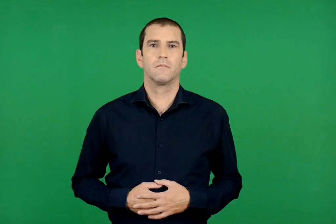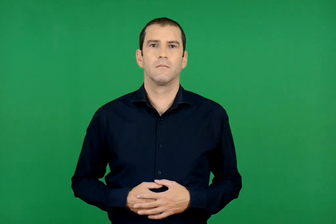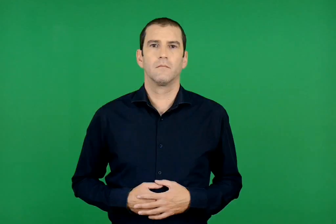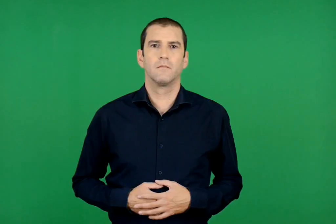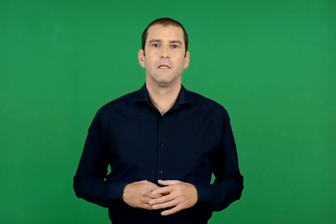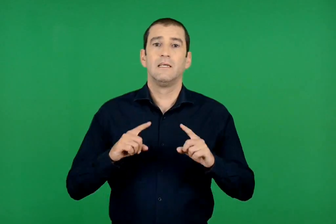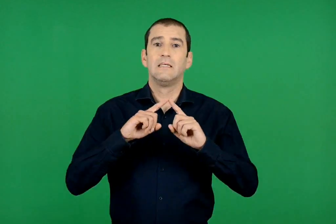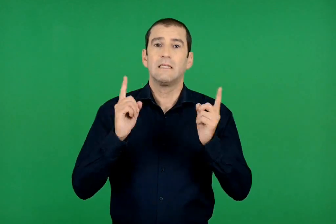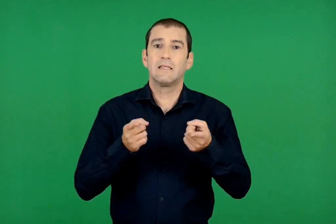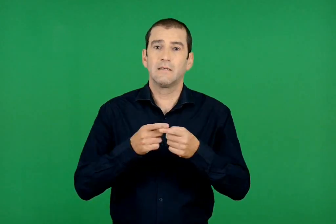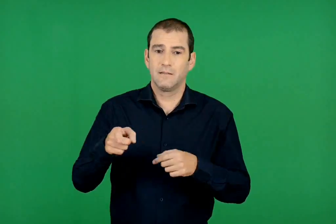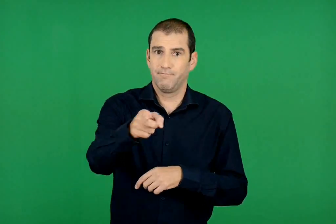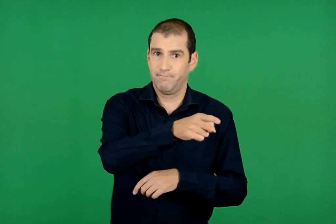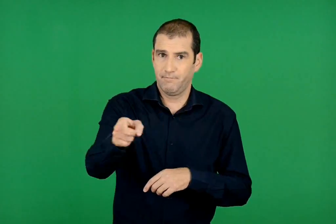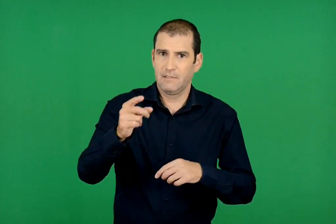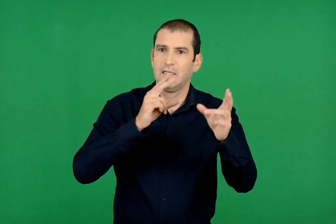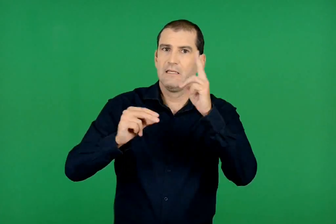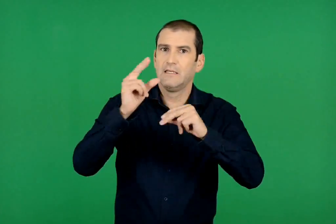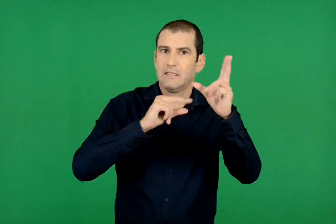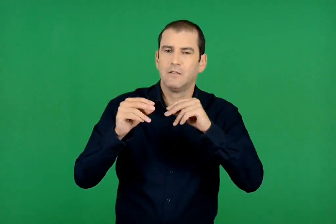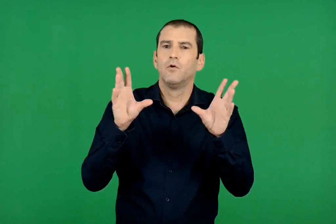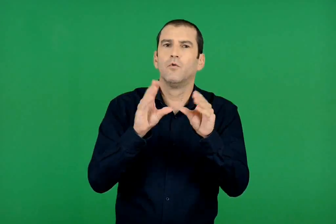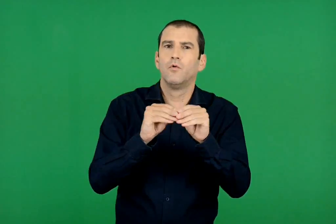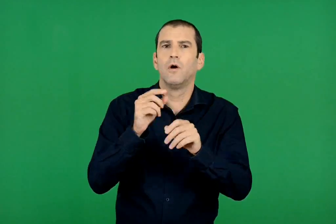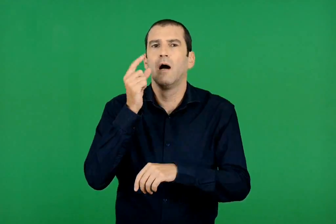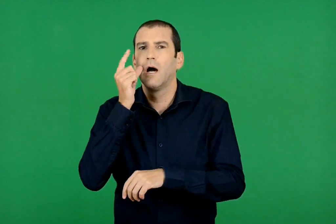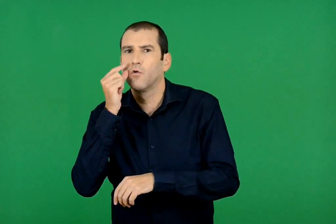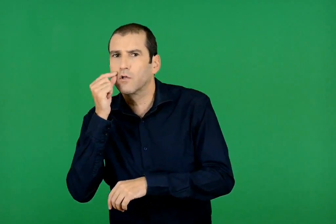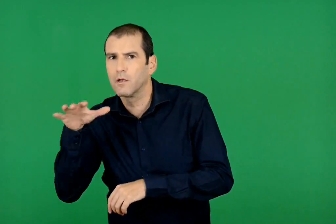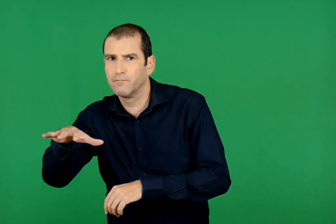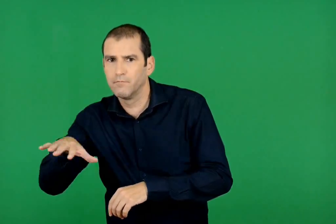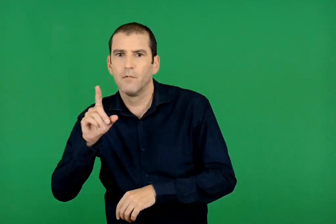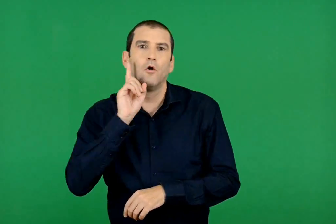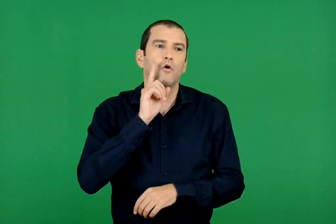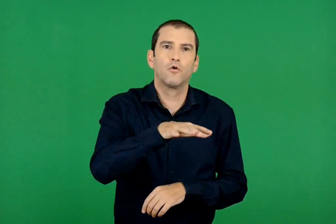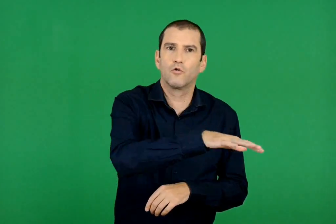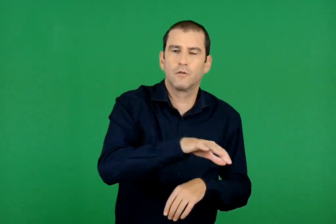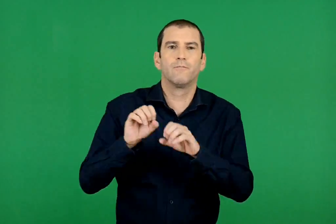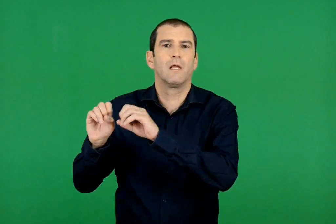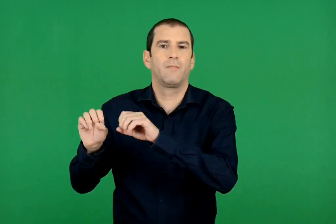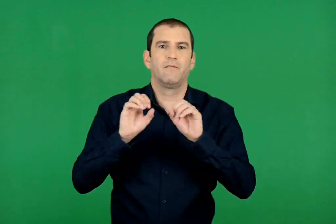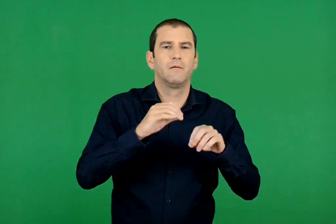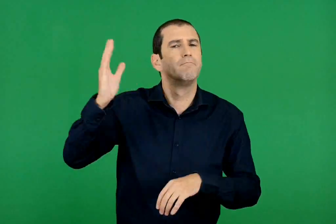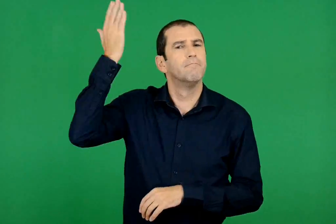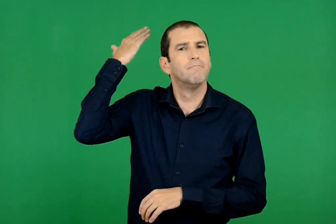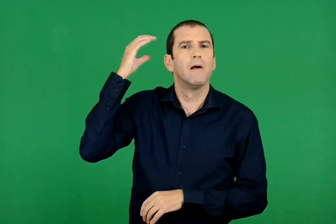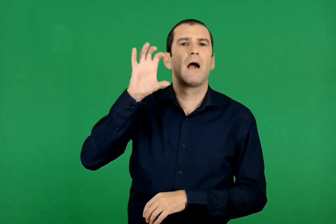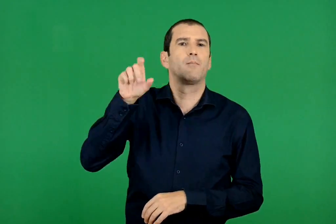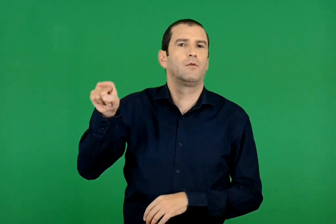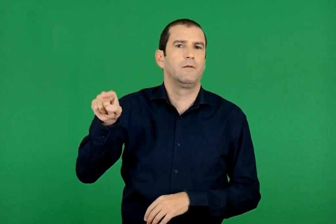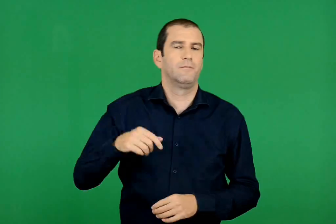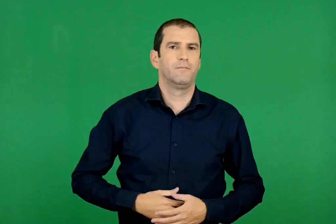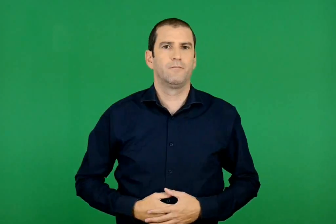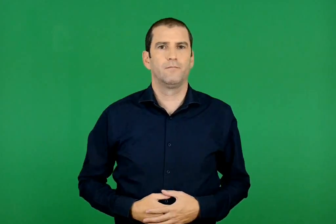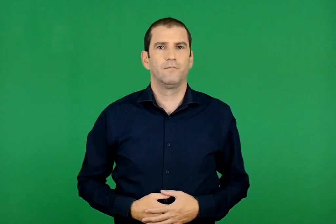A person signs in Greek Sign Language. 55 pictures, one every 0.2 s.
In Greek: συζητήστε στην τάξη σας για την εκπαίδευση αγοριών και κοριτσιών την εποχή εκείνη
